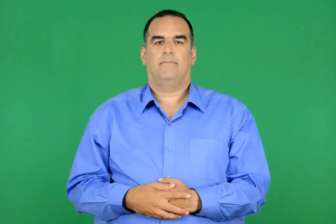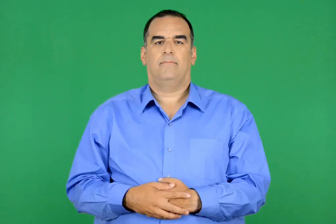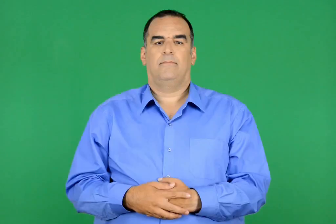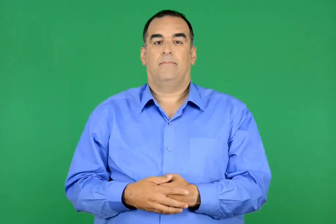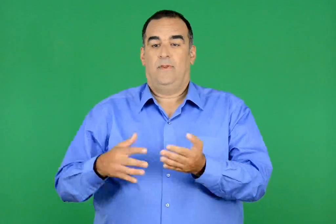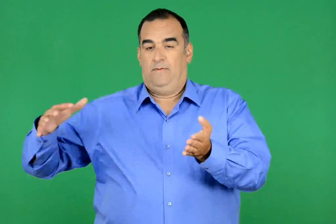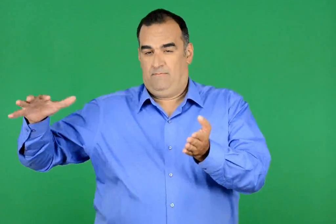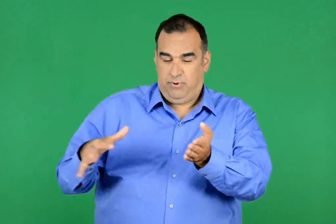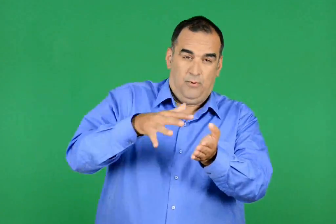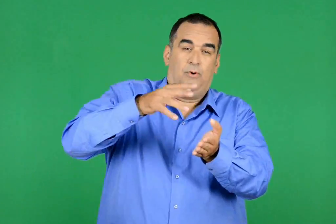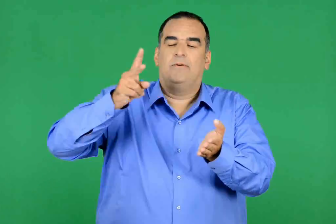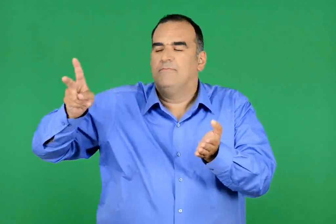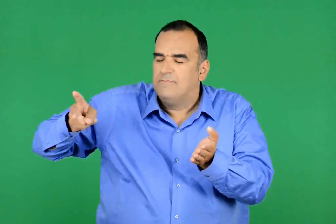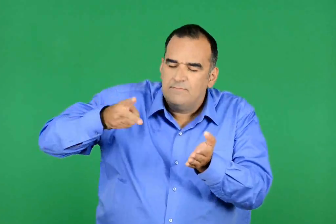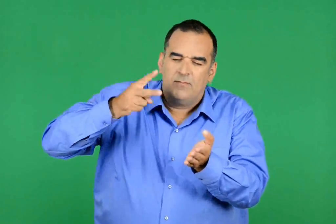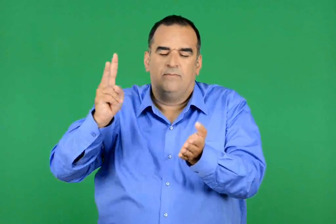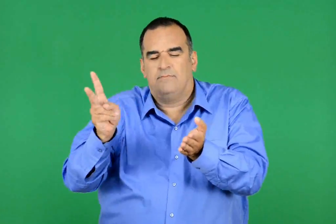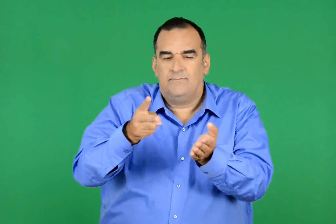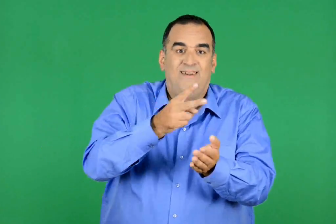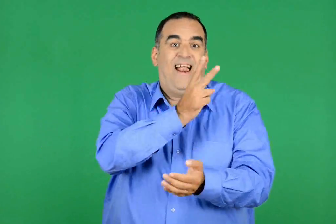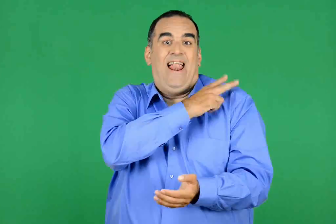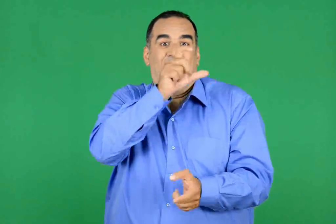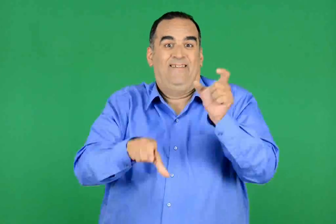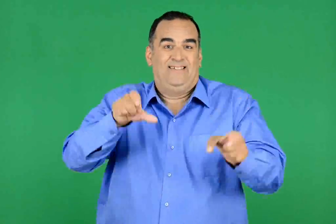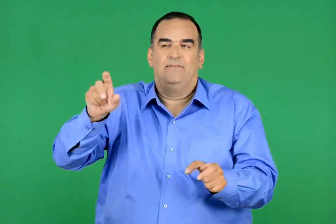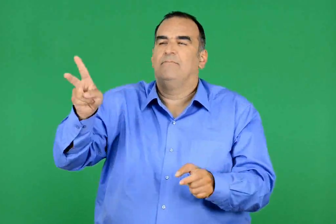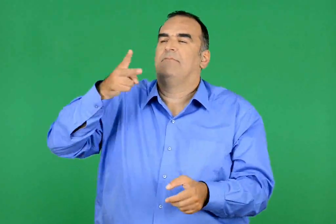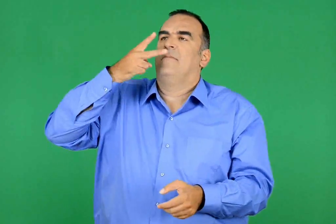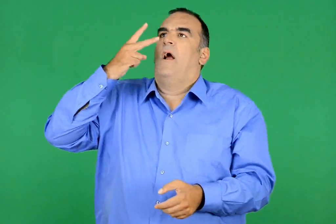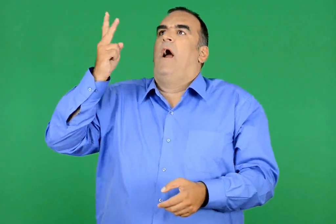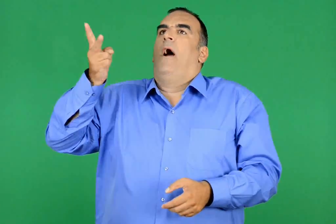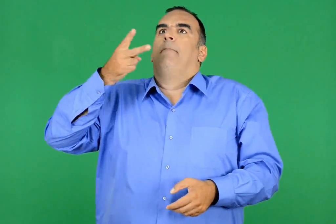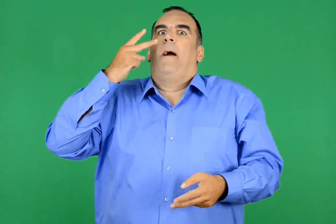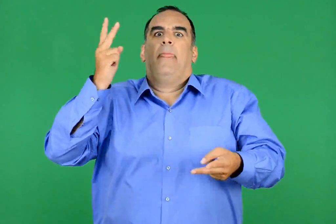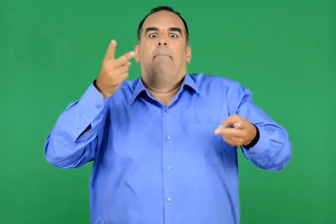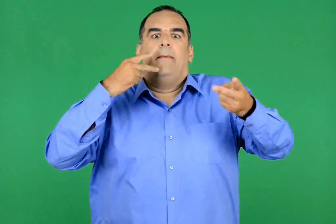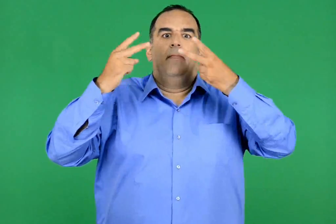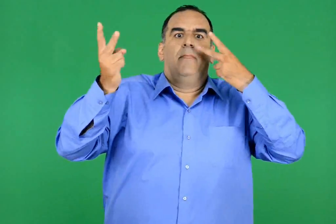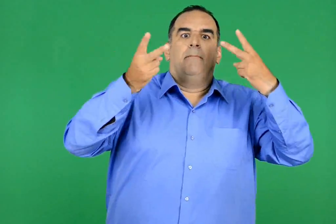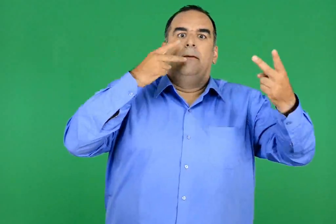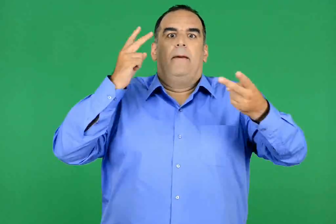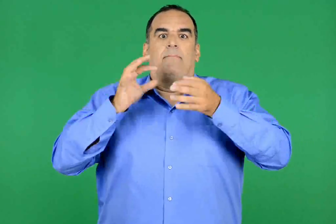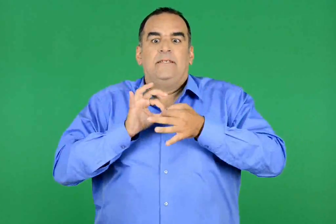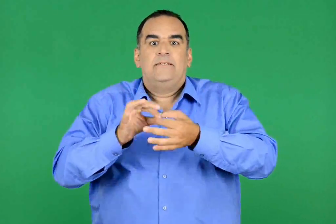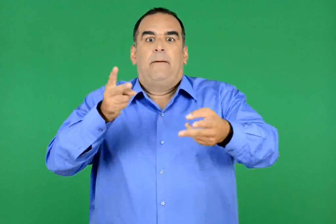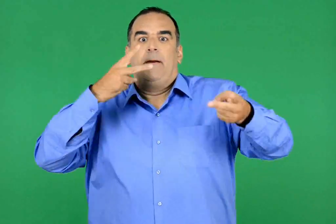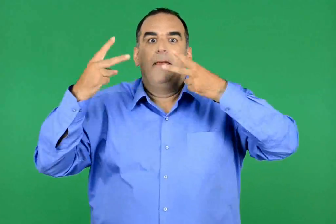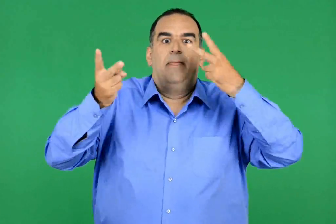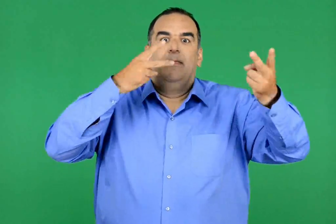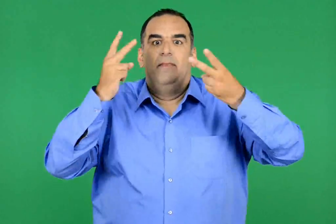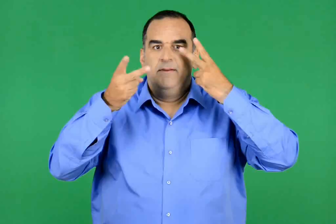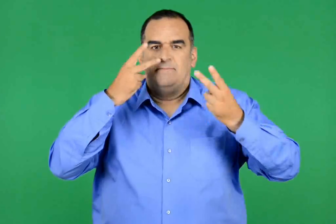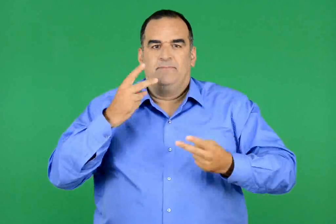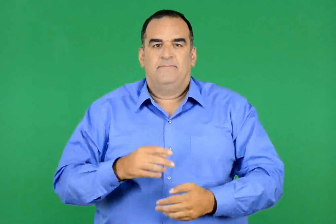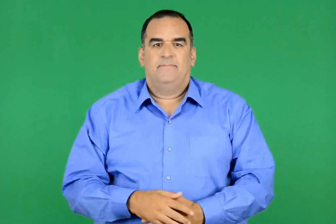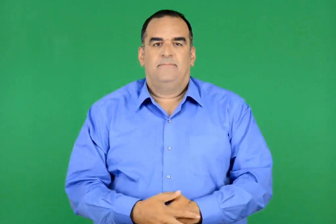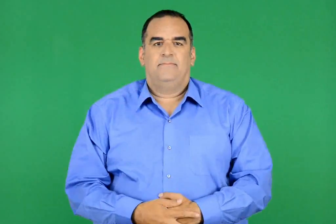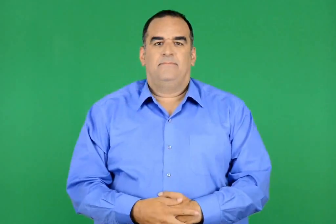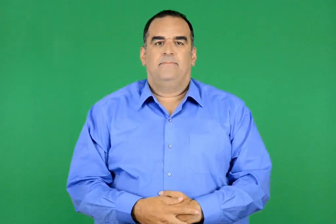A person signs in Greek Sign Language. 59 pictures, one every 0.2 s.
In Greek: η ευωδιά του χύθηκε πάνω στο καράβι κι οι ναύτες δεν χόρταιναν να την αναπνέουν
